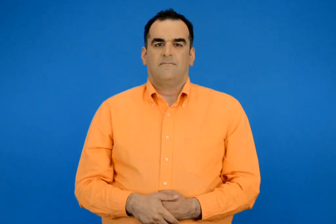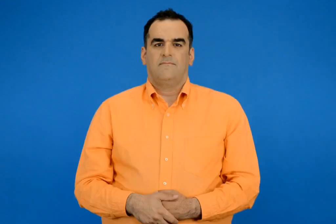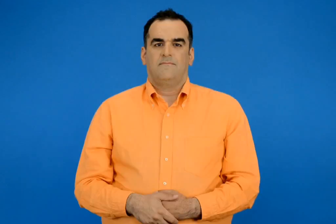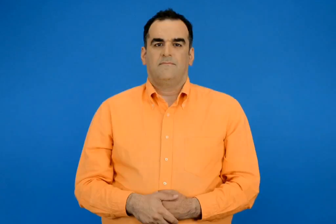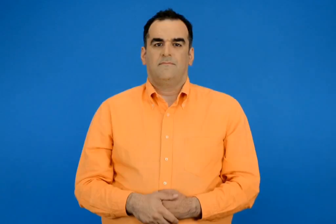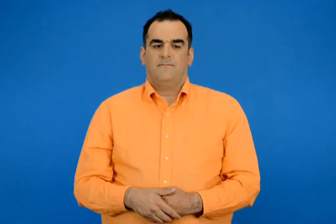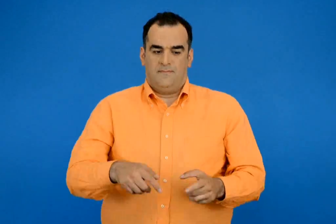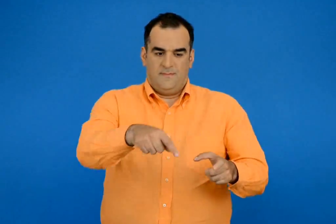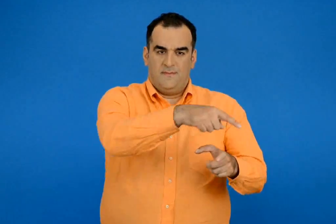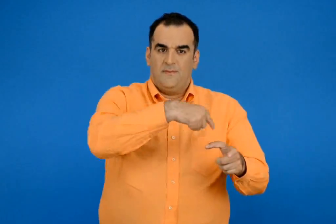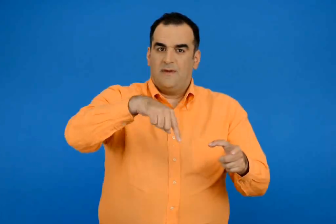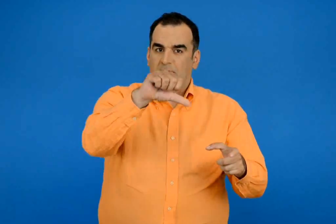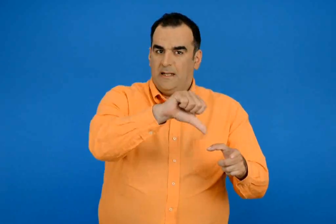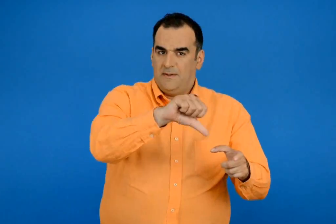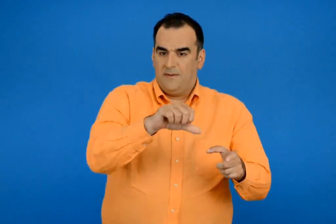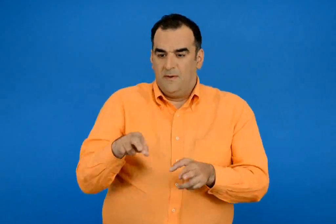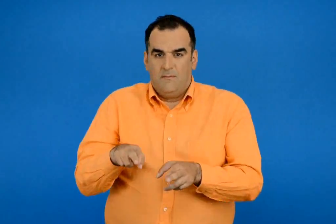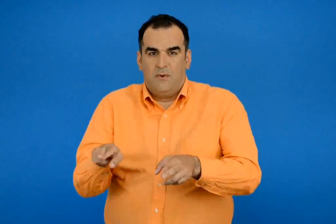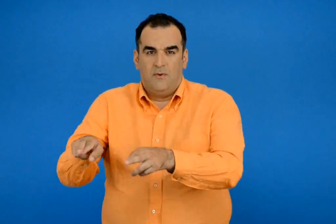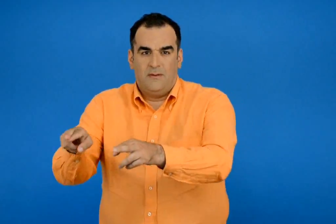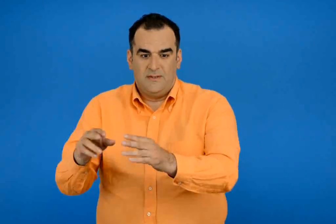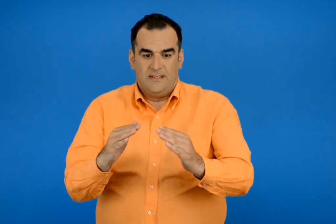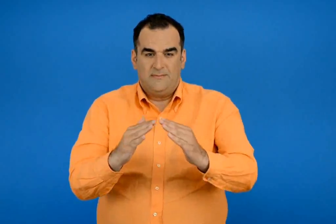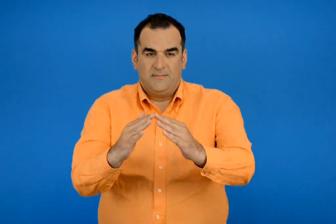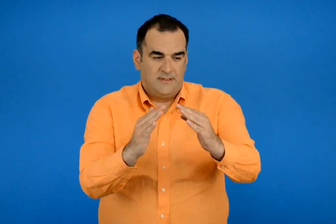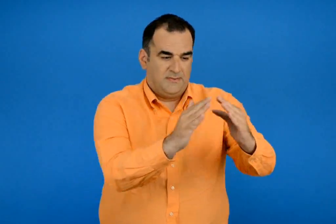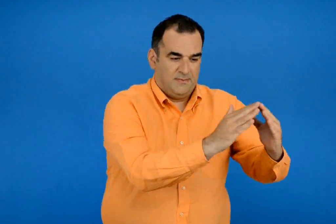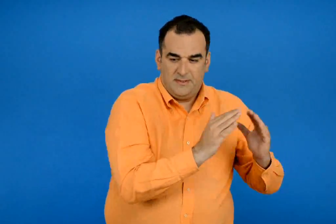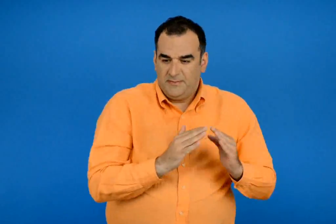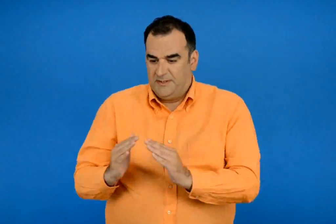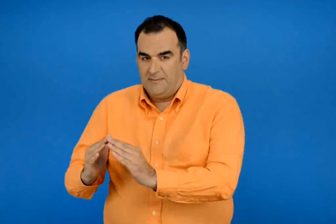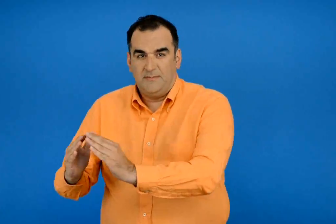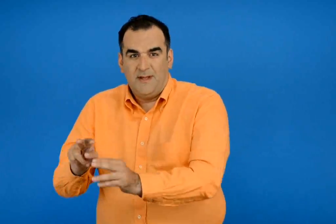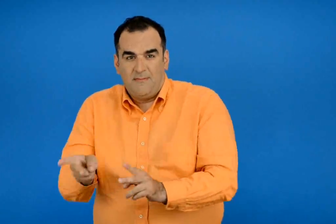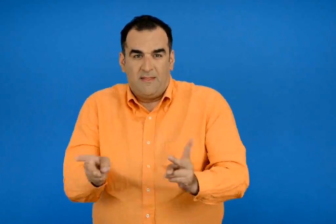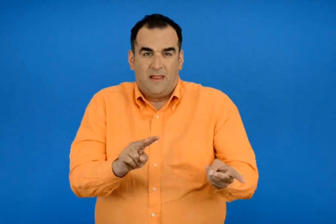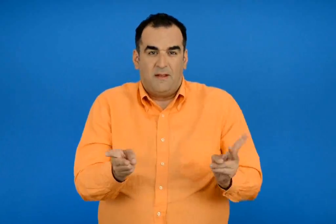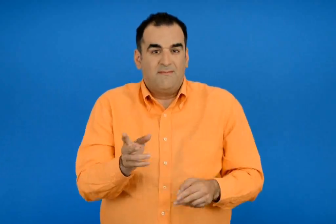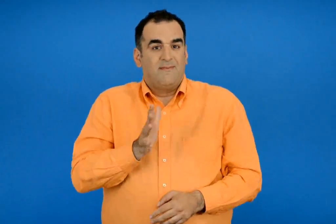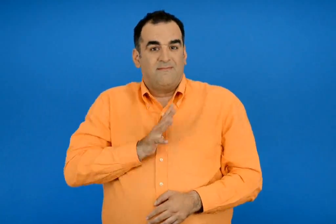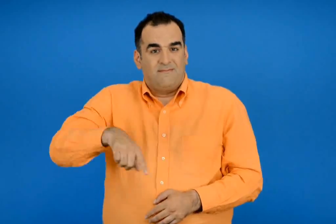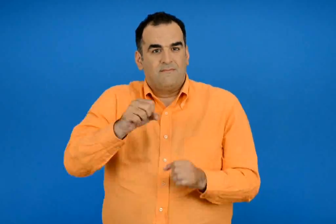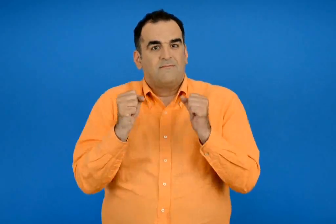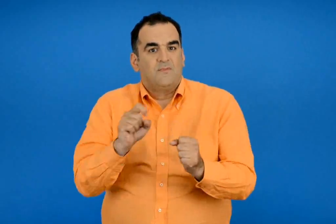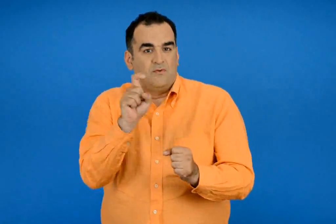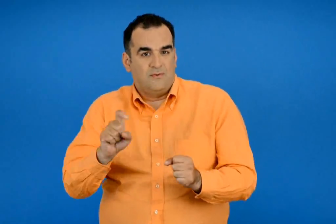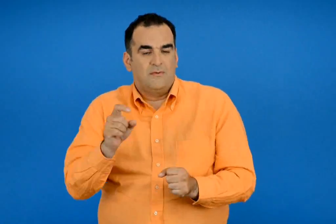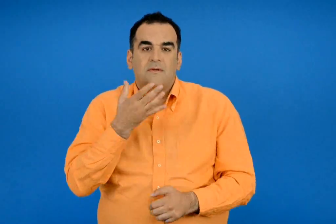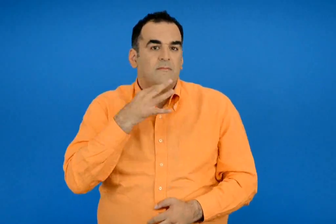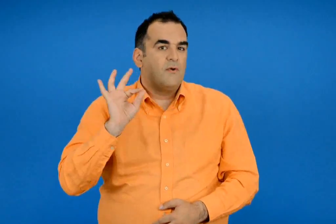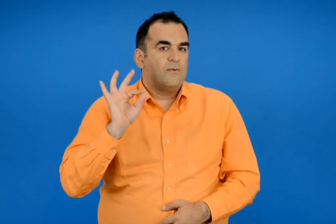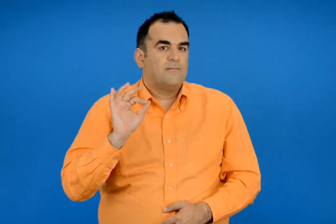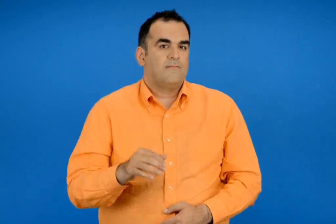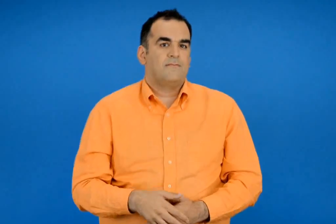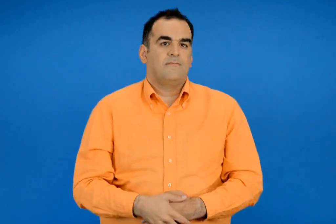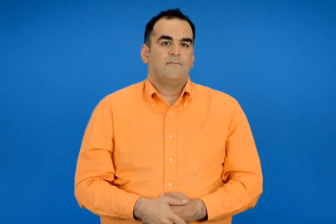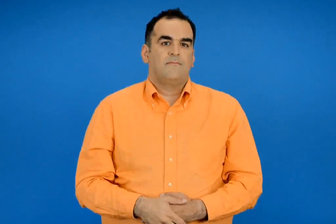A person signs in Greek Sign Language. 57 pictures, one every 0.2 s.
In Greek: για ποιο λόγο οι άνθρωποι διάλεξαν να ζήσουν κοντά σε ποταμιά η λίμνες ;
